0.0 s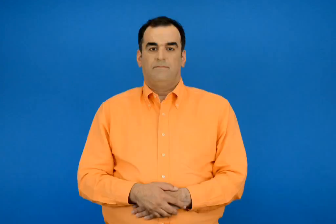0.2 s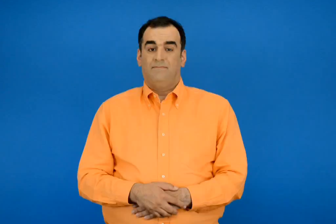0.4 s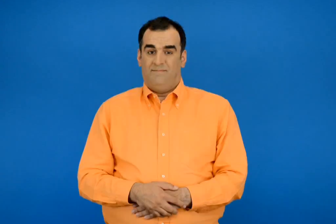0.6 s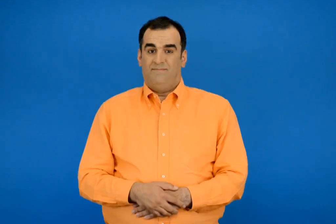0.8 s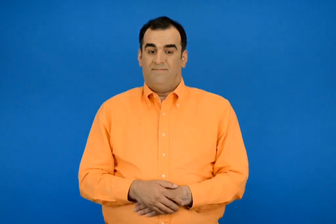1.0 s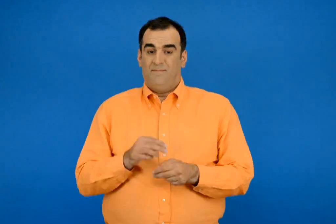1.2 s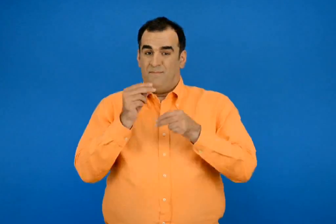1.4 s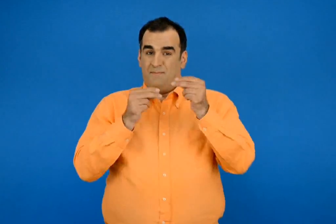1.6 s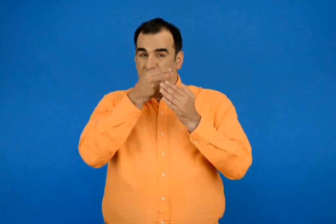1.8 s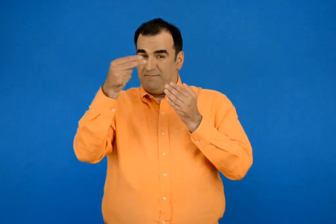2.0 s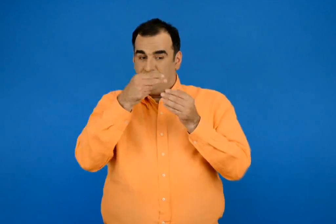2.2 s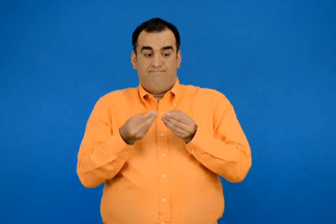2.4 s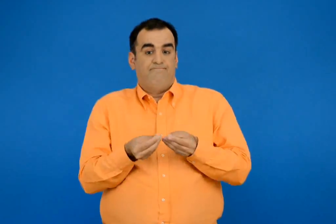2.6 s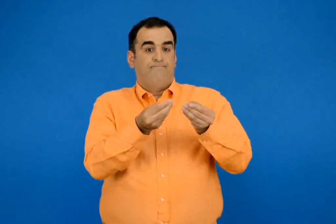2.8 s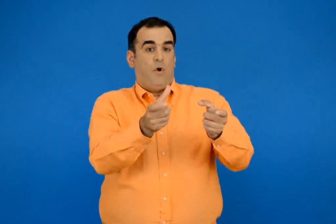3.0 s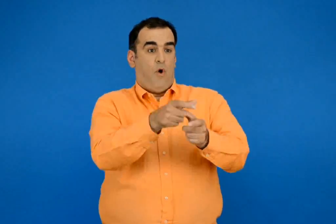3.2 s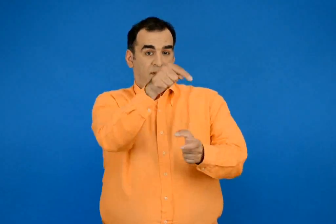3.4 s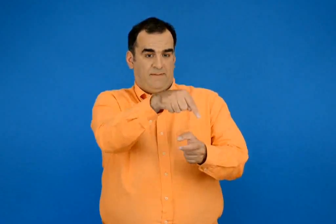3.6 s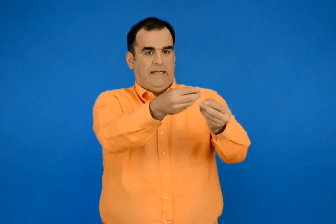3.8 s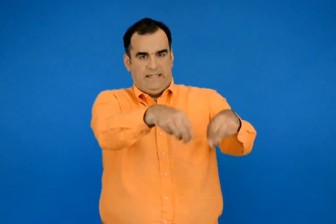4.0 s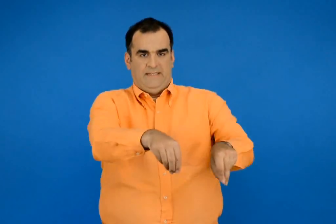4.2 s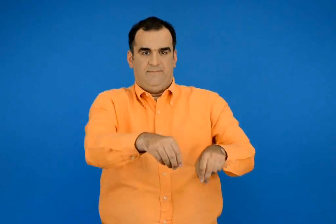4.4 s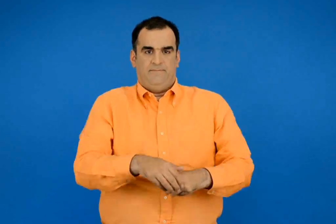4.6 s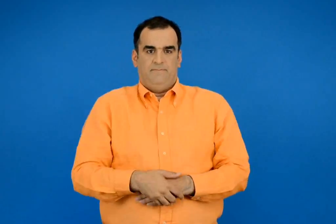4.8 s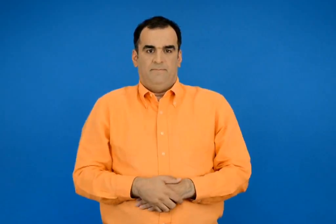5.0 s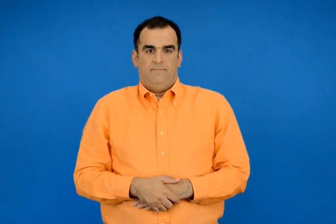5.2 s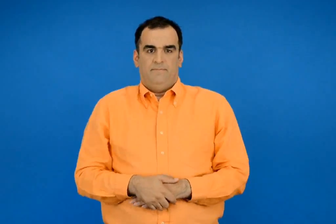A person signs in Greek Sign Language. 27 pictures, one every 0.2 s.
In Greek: το δίνουμε σε μια άλλη ομάδα να το λύσει
